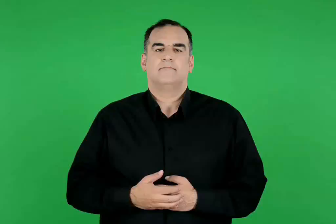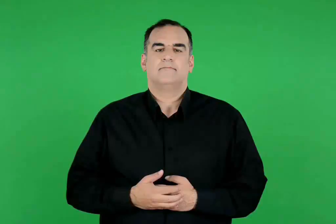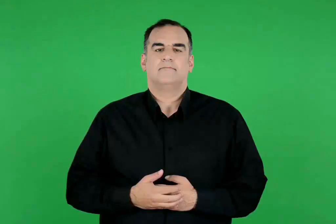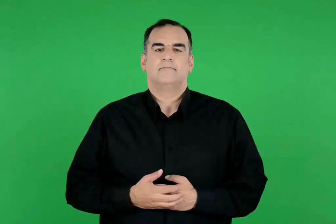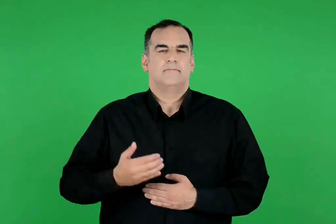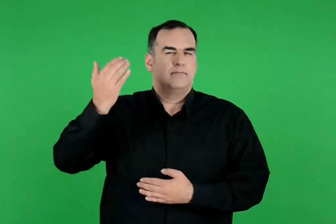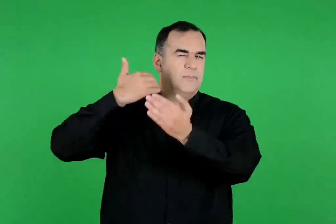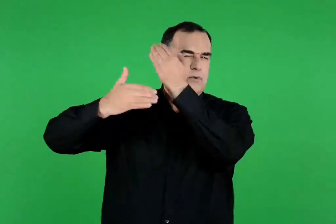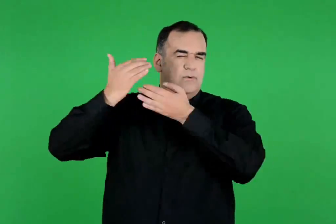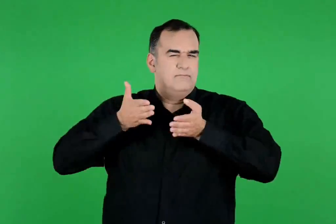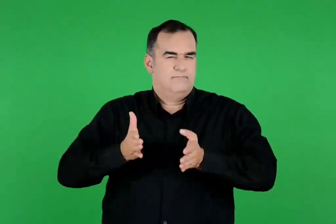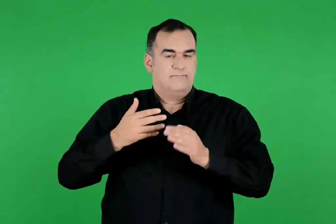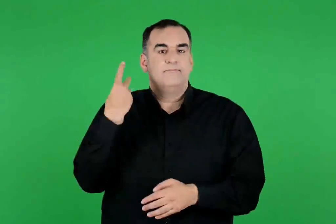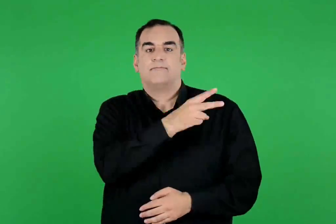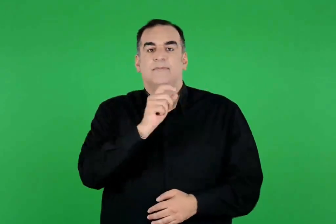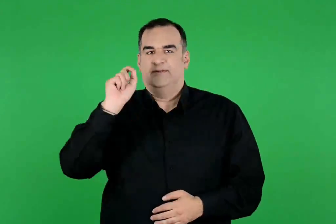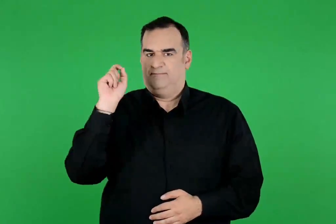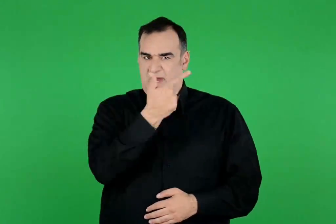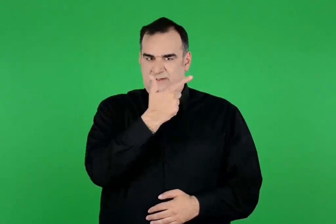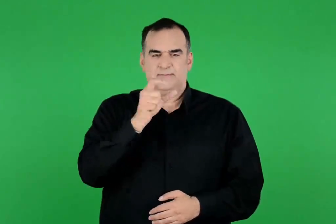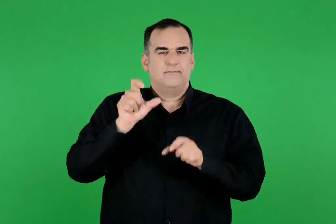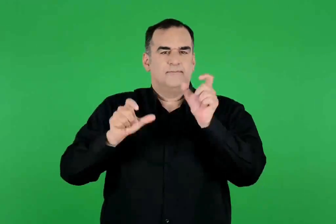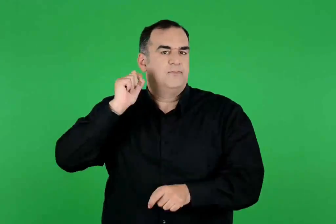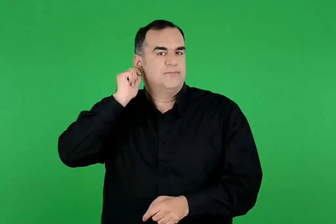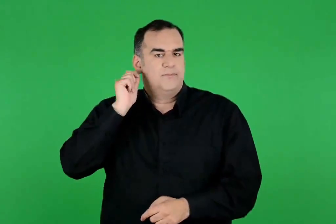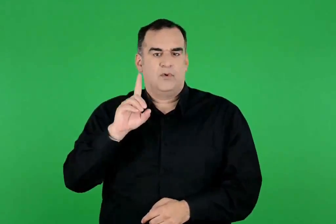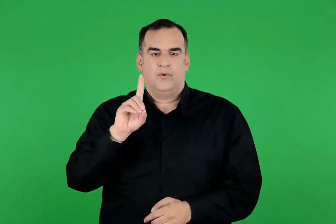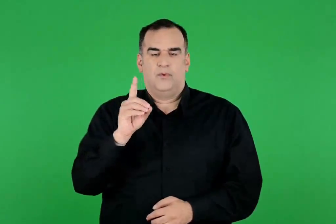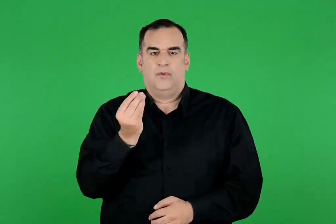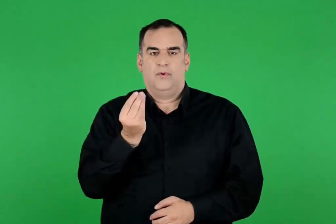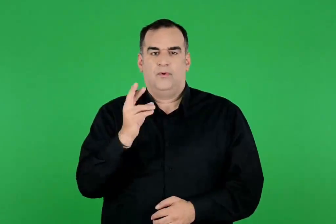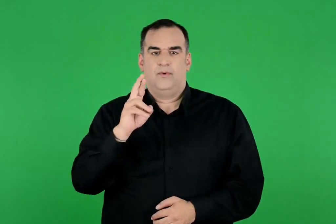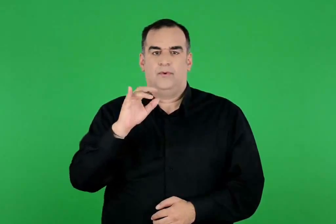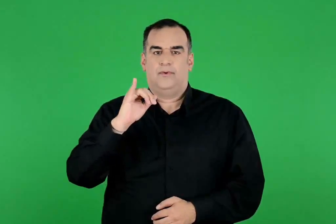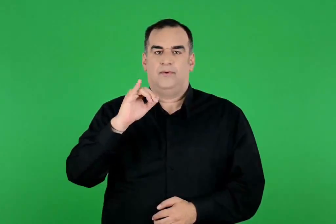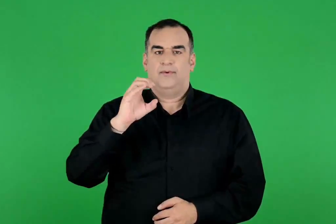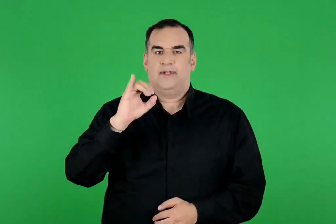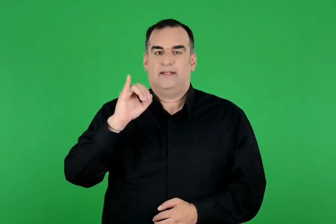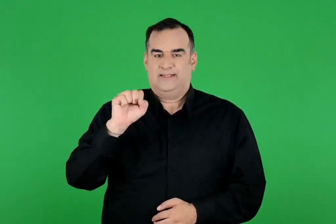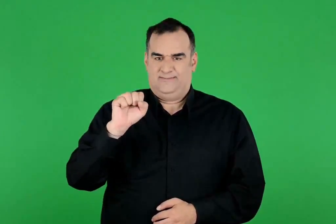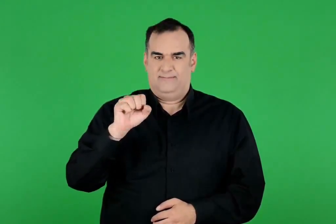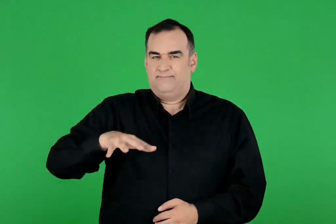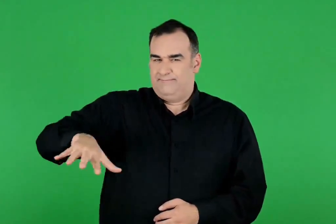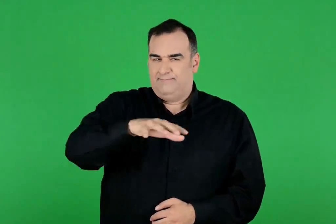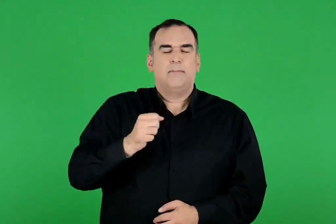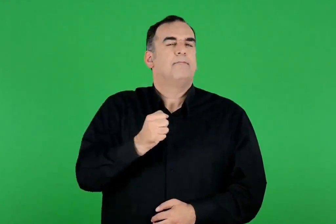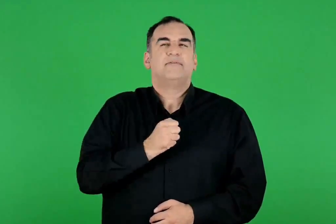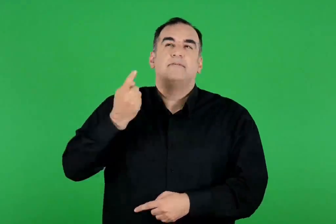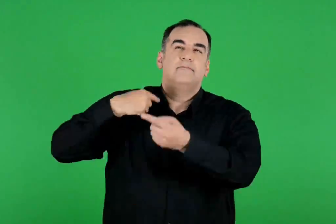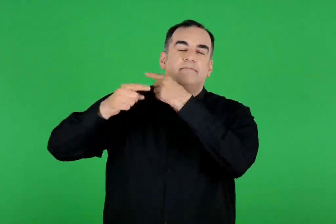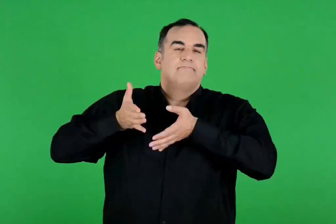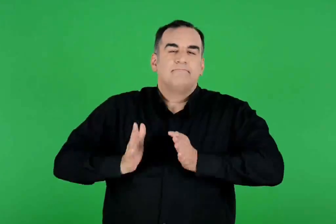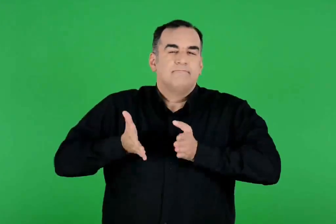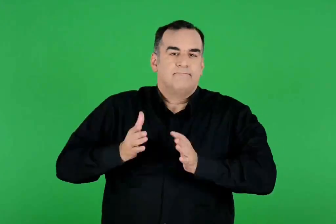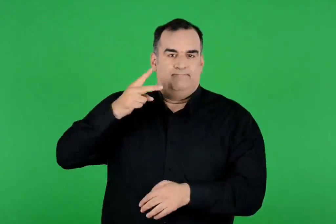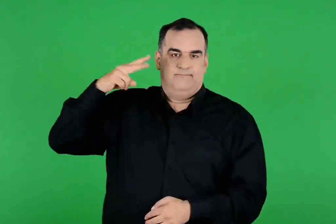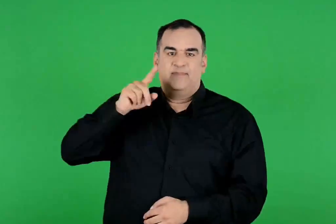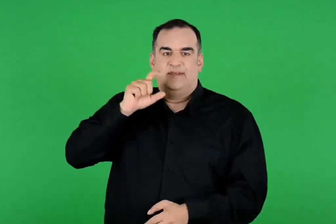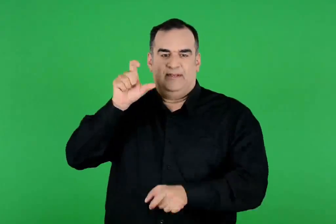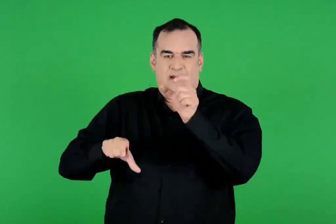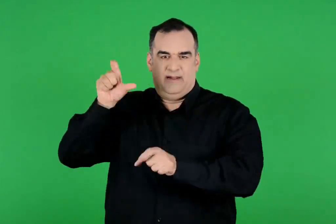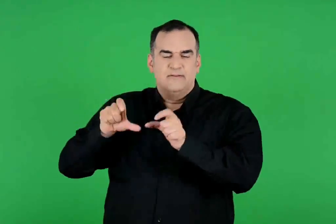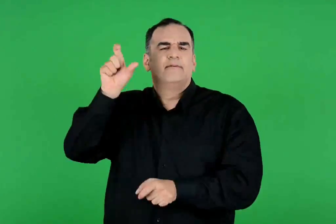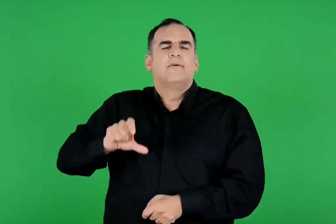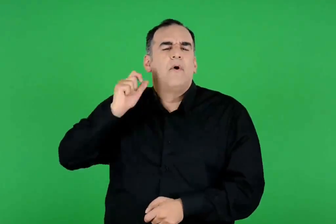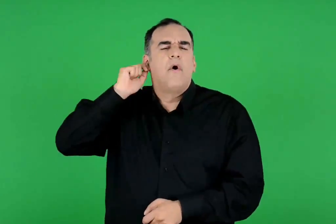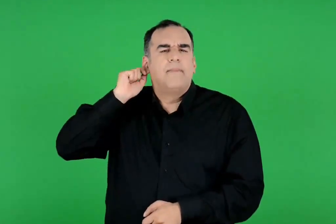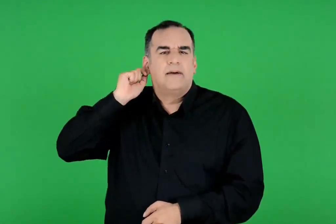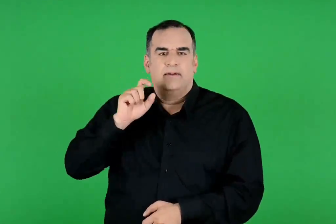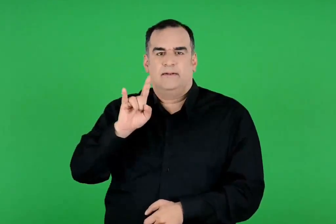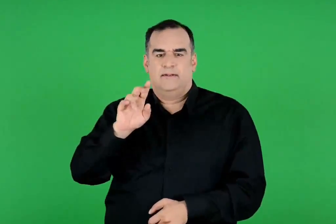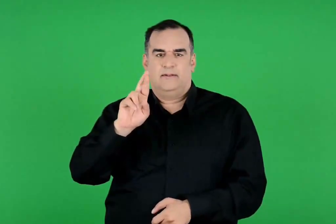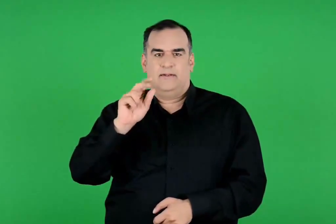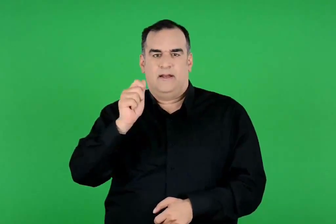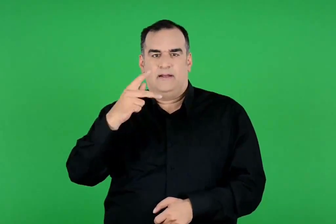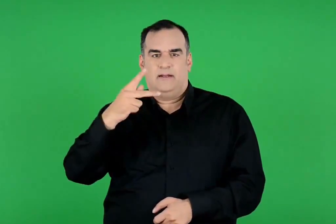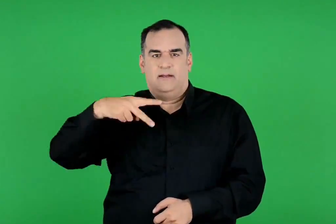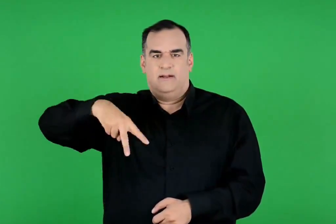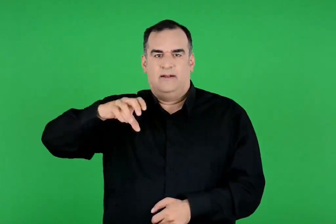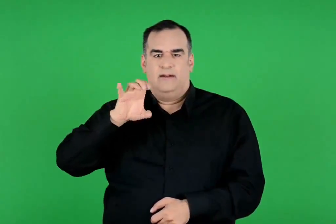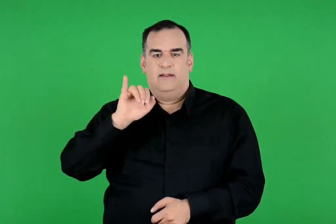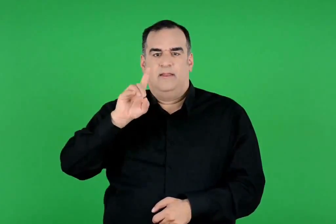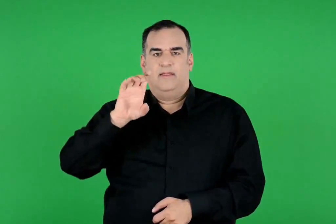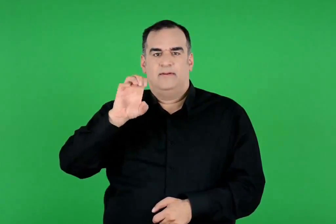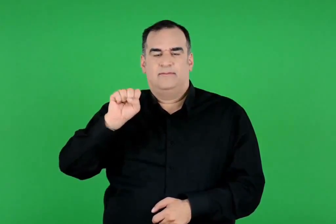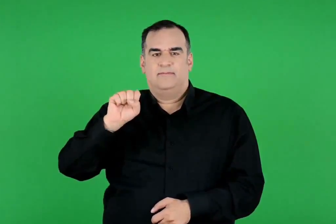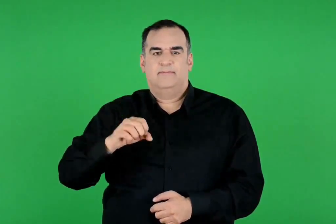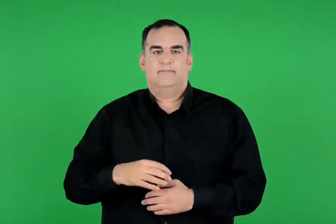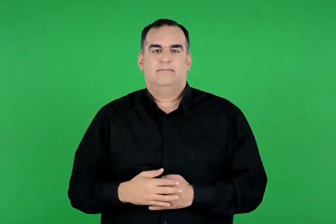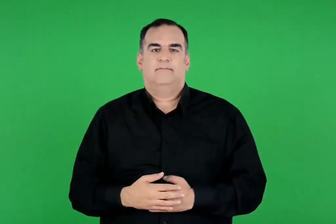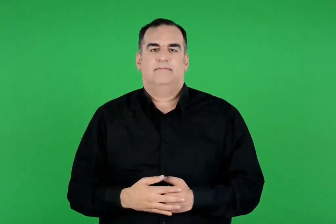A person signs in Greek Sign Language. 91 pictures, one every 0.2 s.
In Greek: οι πρόγονοι των σπαρτιατών , οι δωριείς , πίστευαν ότι κατάγονταν από τον ηρακλή και για αυτό τους έλεγαν ηρακλείδες
